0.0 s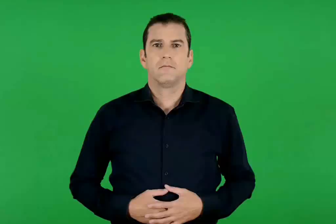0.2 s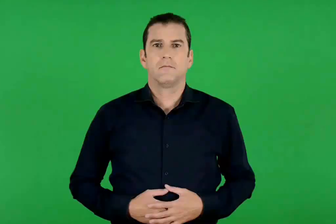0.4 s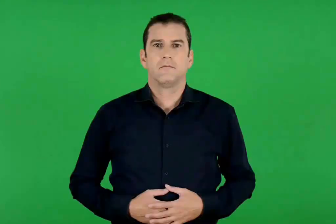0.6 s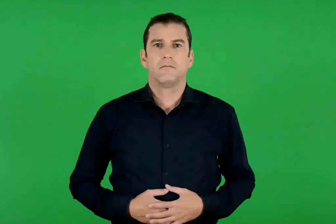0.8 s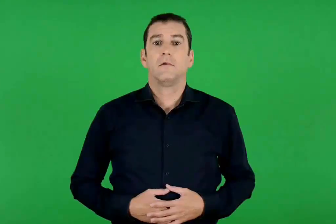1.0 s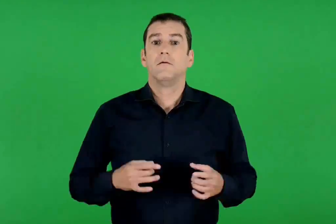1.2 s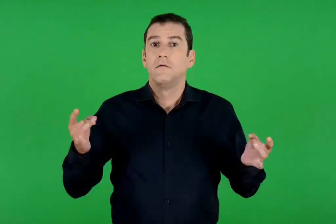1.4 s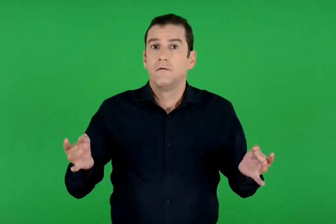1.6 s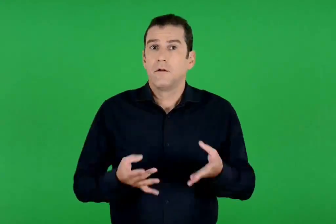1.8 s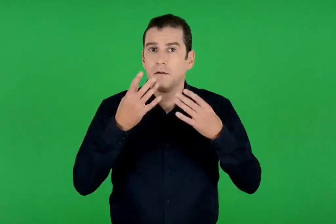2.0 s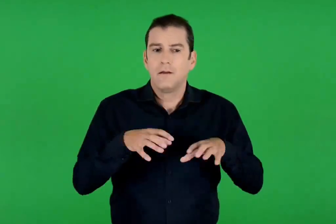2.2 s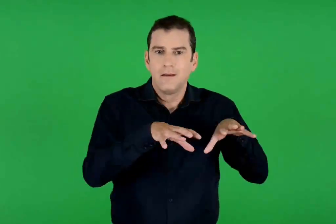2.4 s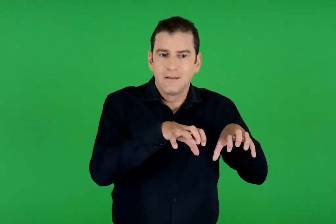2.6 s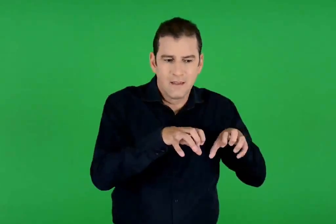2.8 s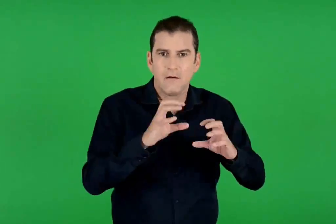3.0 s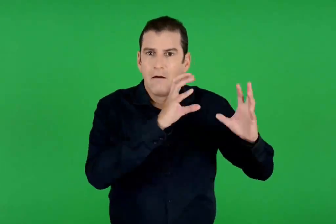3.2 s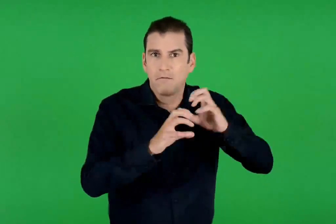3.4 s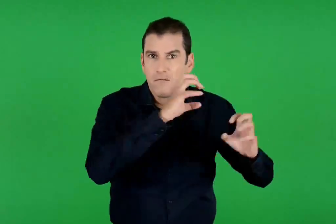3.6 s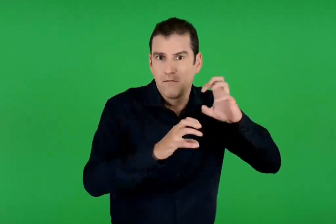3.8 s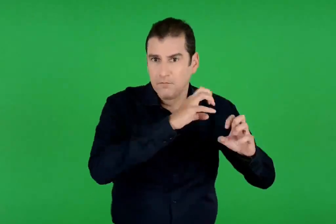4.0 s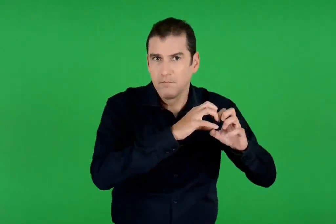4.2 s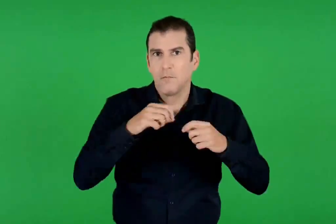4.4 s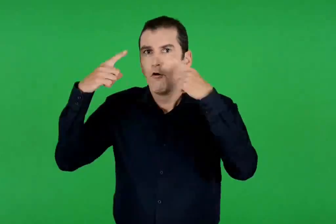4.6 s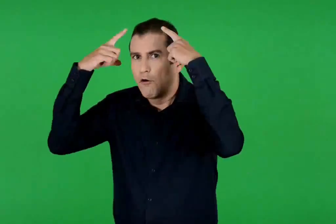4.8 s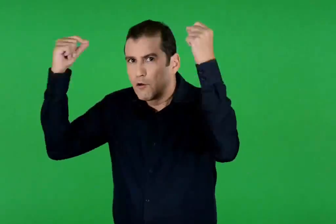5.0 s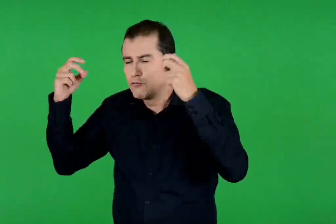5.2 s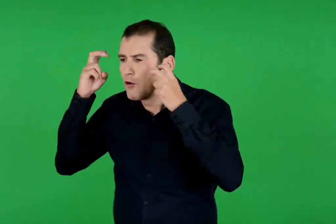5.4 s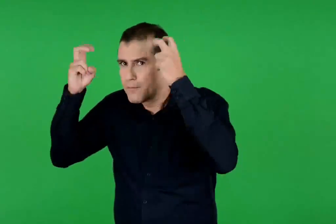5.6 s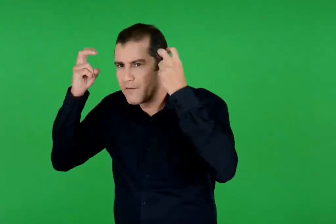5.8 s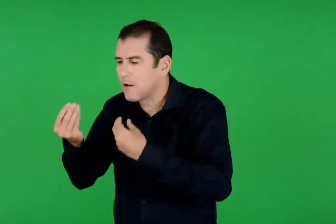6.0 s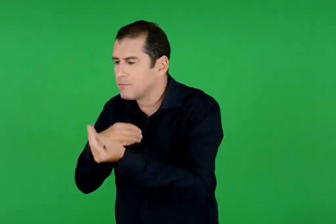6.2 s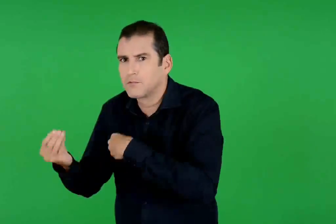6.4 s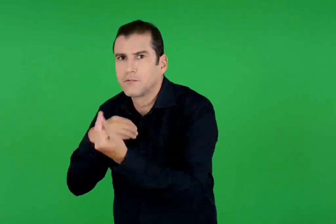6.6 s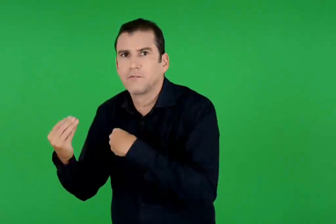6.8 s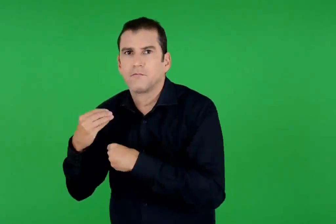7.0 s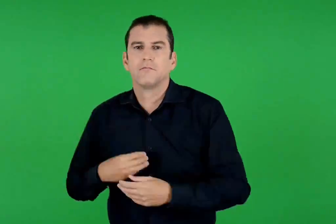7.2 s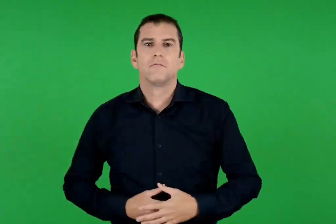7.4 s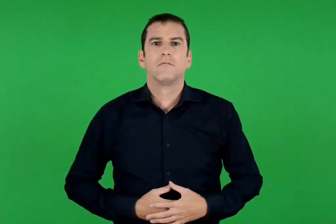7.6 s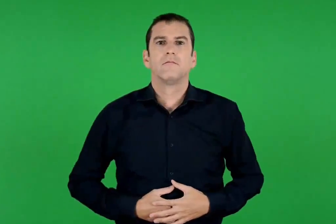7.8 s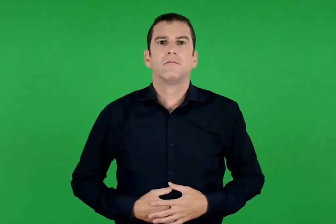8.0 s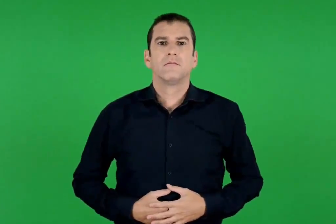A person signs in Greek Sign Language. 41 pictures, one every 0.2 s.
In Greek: όταν τα σκυλιά τρώγονται , ο λύκος τρώει τα πρόβατα
